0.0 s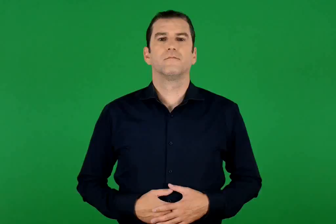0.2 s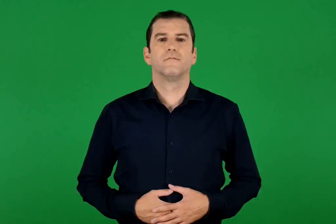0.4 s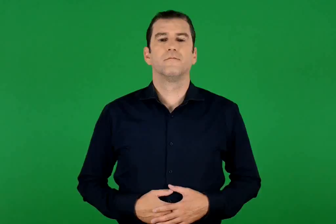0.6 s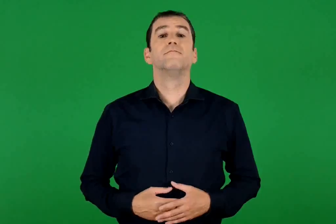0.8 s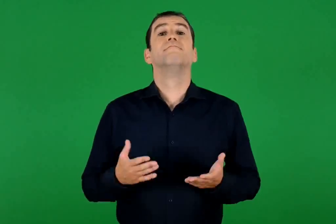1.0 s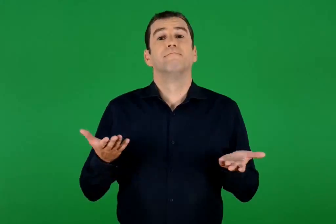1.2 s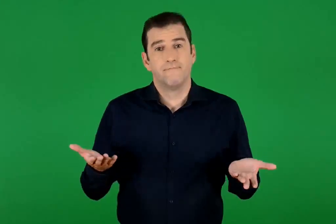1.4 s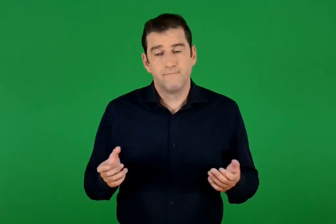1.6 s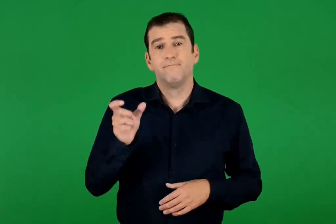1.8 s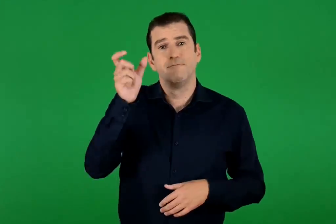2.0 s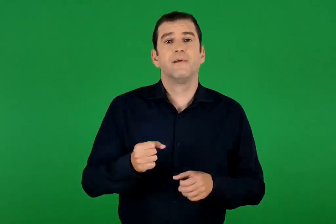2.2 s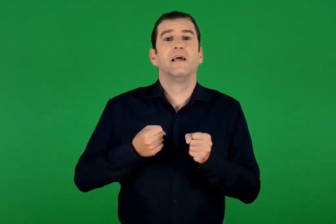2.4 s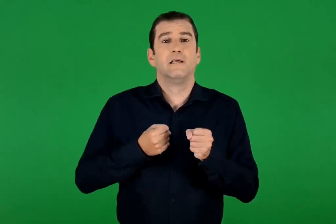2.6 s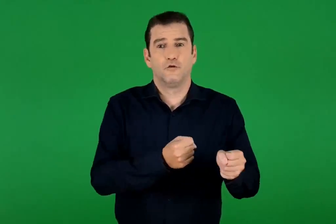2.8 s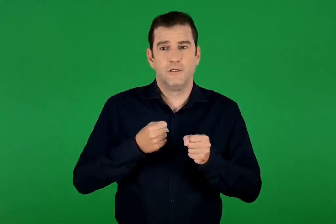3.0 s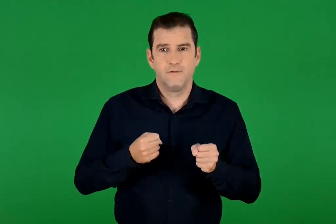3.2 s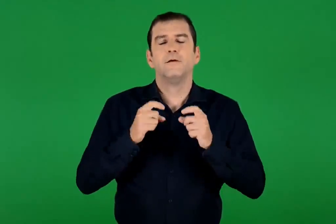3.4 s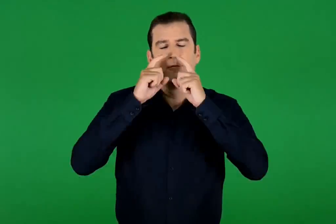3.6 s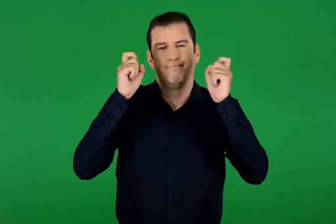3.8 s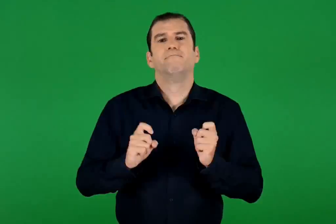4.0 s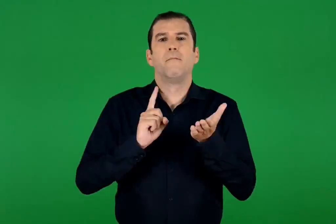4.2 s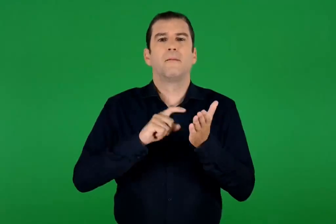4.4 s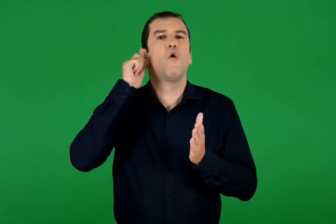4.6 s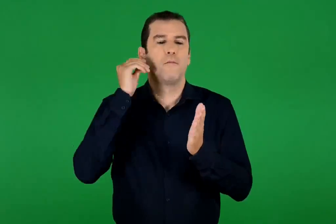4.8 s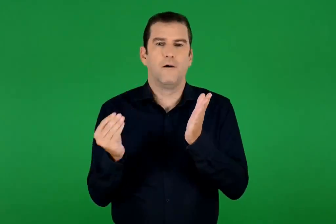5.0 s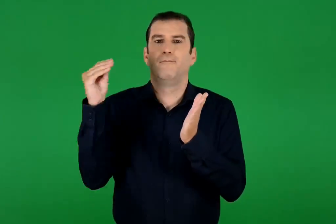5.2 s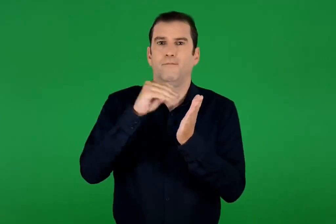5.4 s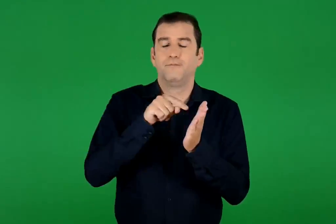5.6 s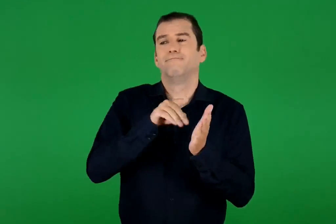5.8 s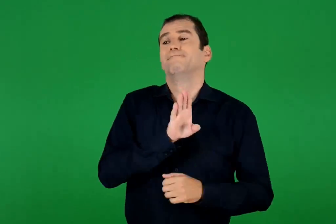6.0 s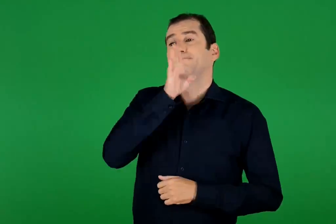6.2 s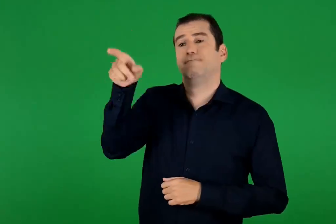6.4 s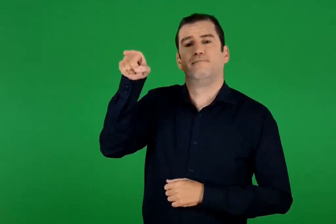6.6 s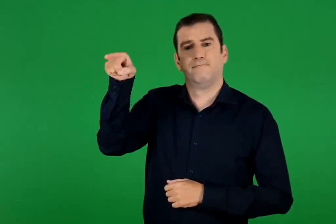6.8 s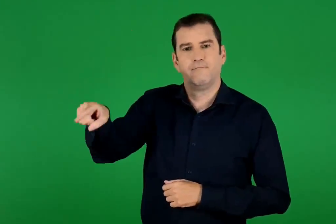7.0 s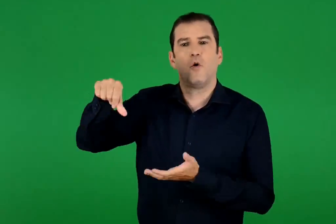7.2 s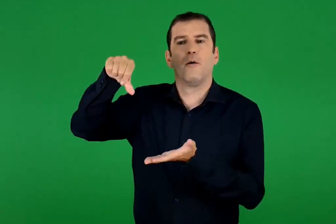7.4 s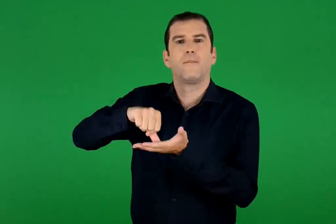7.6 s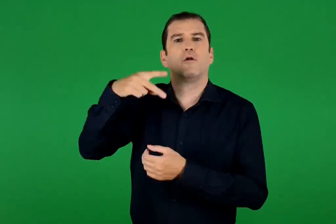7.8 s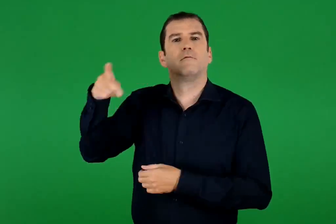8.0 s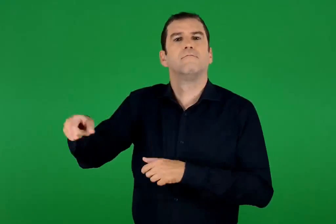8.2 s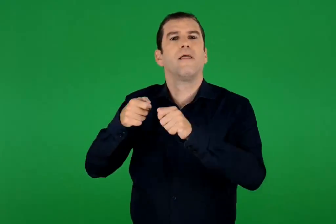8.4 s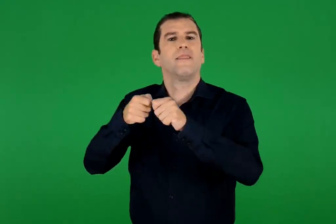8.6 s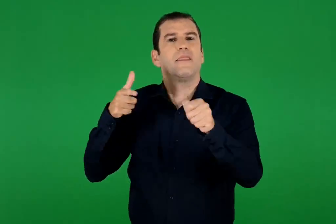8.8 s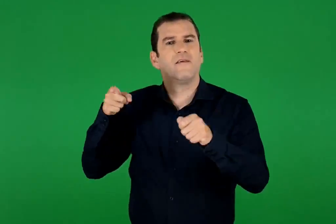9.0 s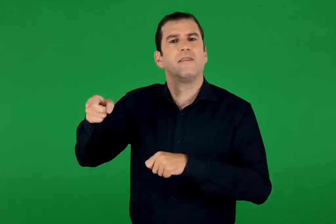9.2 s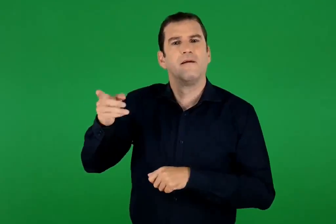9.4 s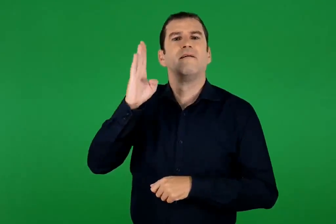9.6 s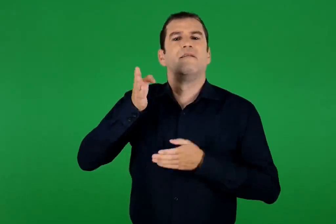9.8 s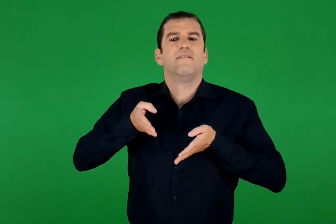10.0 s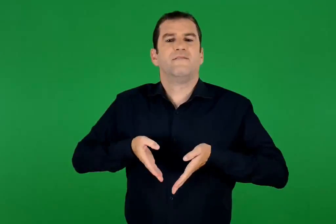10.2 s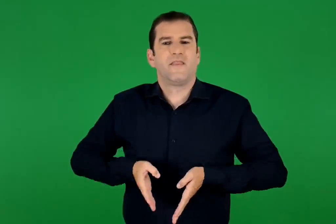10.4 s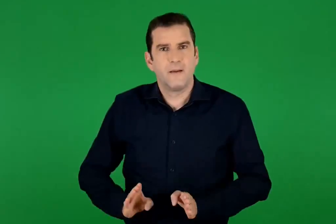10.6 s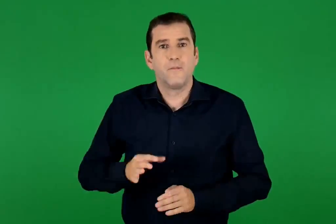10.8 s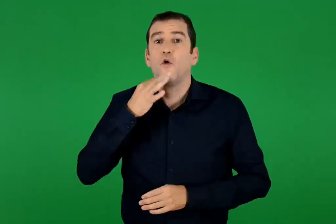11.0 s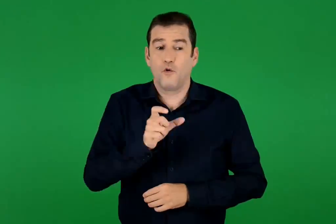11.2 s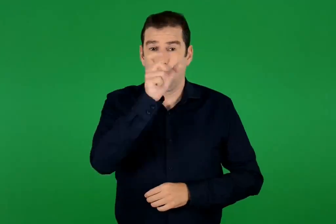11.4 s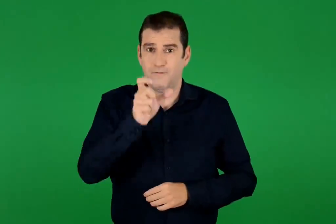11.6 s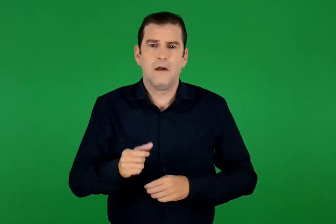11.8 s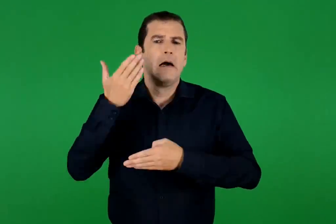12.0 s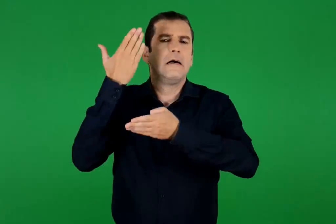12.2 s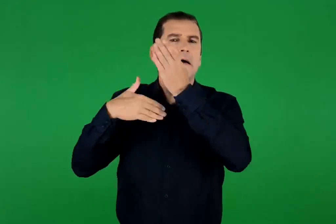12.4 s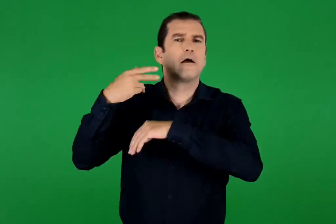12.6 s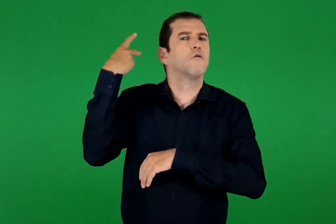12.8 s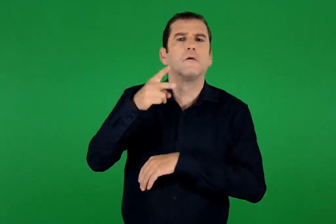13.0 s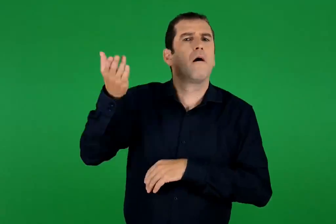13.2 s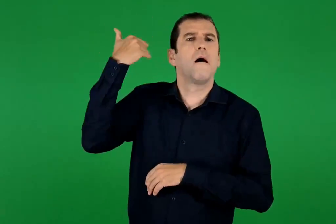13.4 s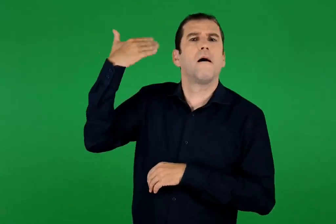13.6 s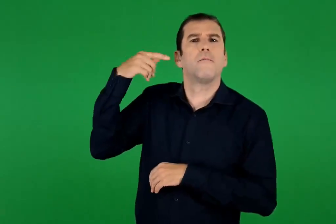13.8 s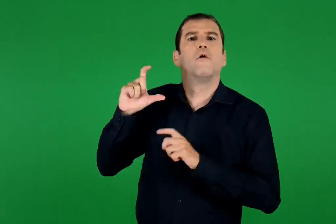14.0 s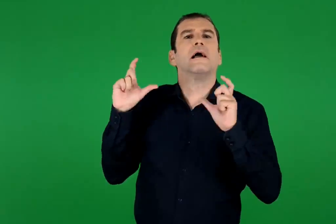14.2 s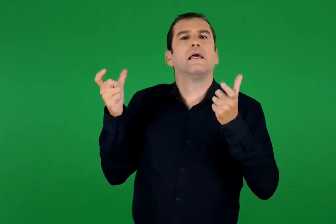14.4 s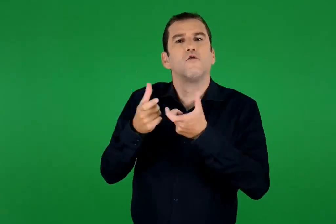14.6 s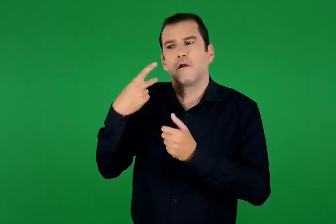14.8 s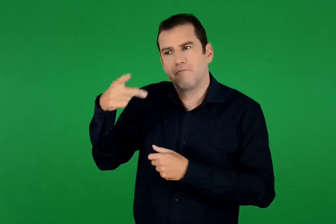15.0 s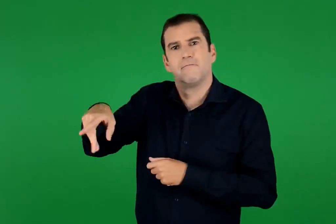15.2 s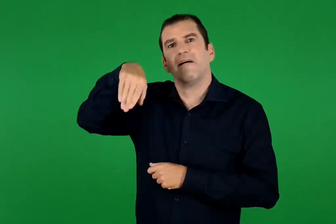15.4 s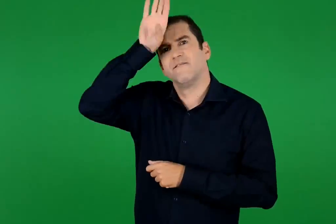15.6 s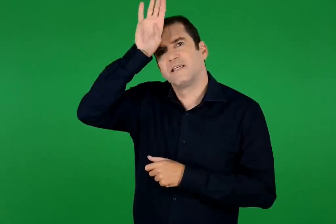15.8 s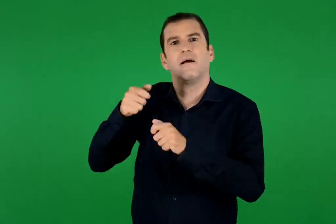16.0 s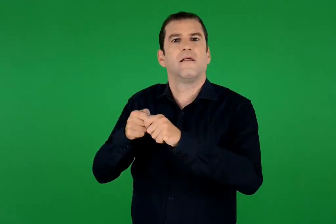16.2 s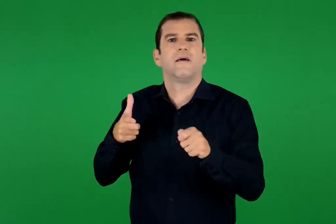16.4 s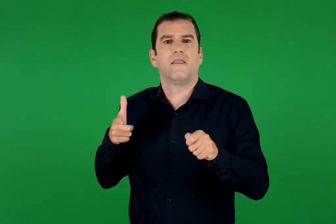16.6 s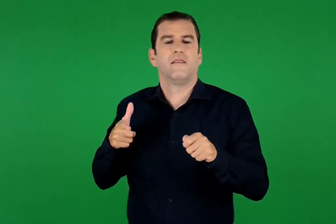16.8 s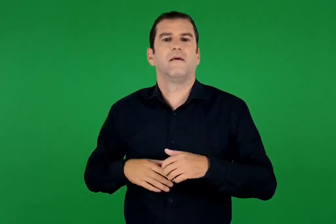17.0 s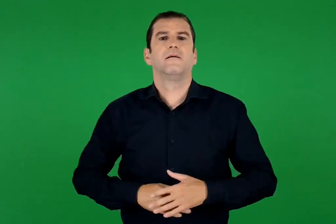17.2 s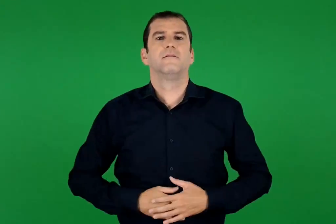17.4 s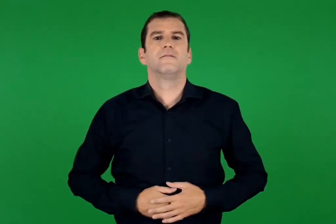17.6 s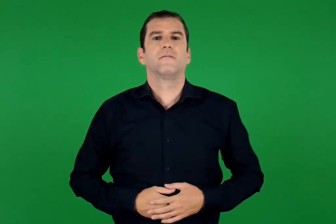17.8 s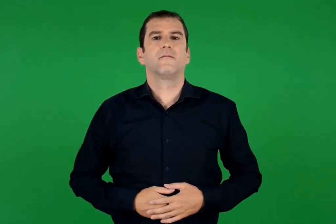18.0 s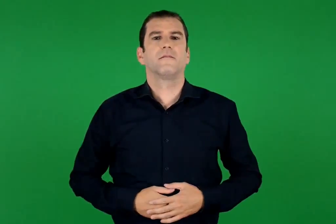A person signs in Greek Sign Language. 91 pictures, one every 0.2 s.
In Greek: έτσι και ο ιωσήφ έπρεπε να πάει να δηλώσει το όνομά του στην πόλη του δαβίδ , τη βηθλεέμ , επειδή η καταγωγή του ήταν από την οικογένεια του βασιλιά δαβίδ
